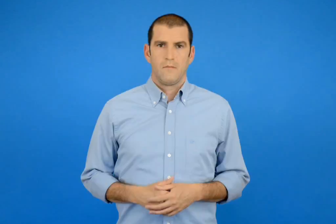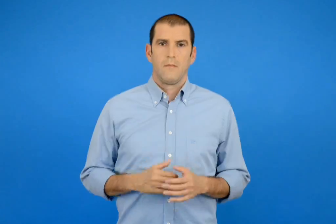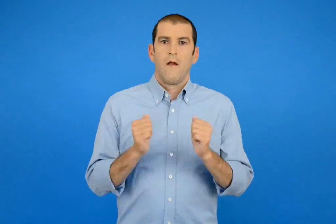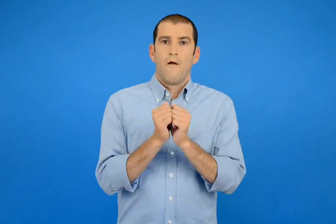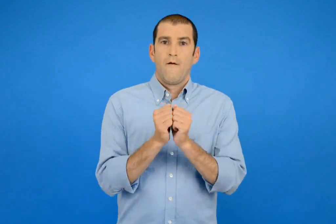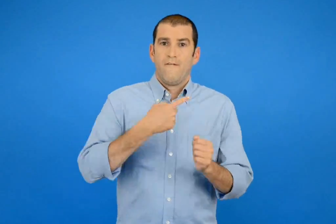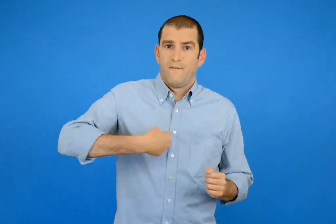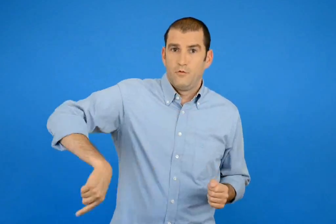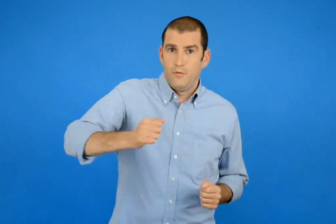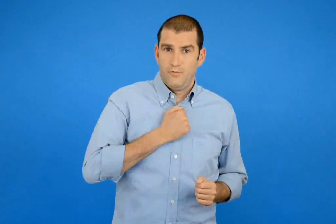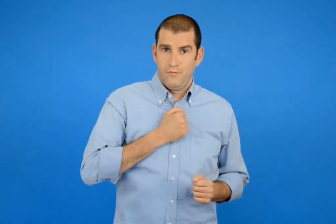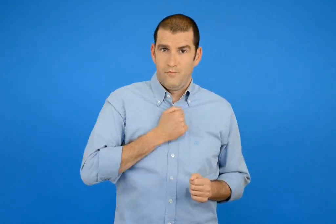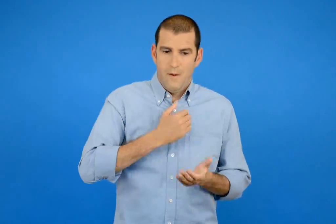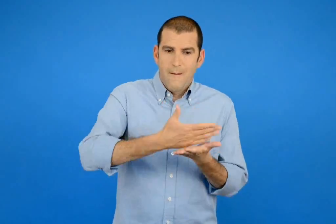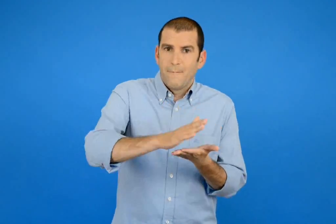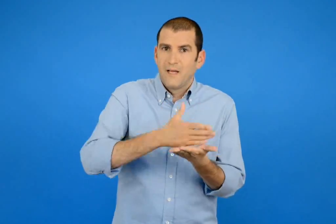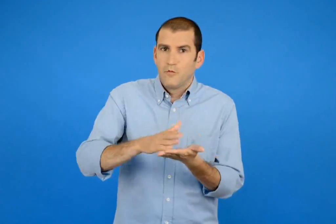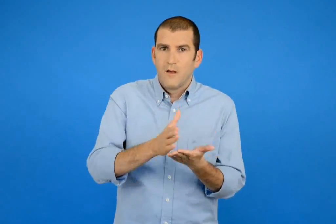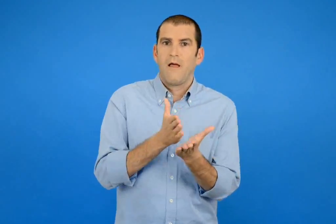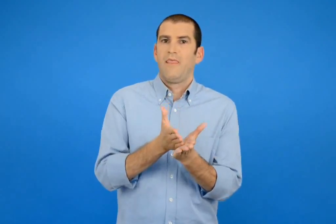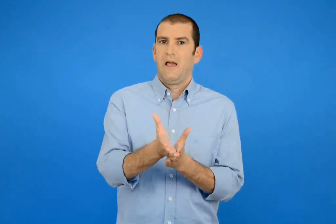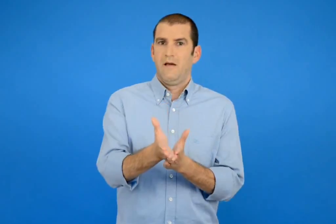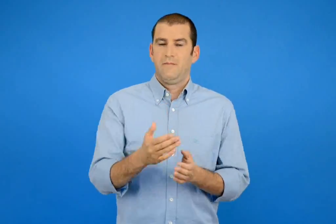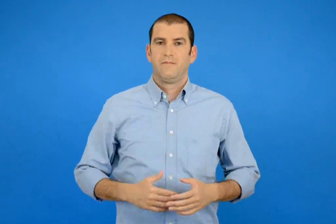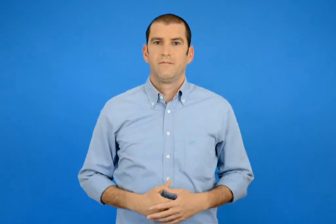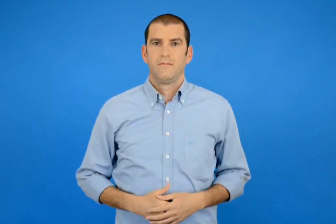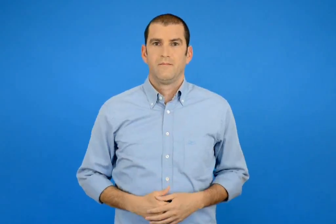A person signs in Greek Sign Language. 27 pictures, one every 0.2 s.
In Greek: μοιράζομαι δίκαια με τους φίλους μου
